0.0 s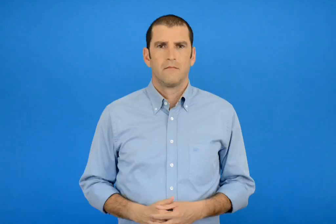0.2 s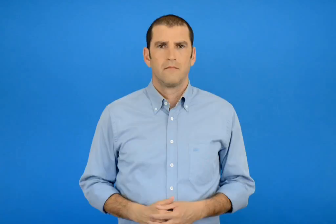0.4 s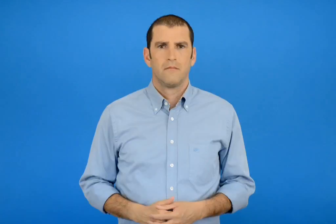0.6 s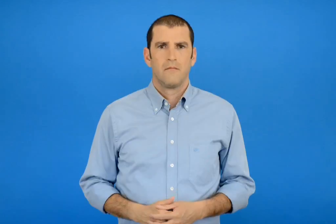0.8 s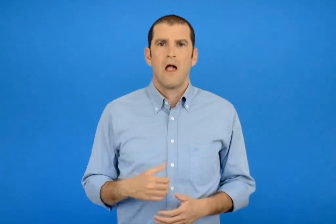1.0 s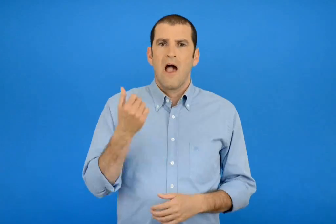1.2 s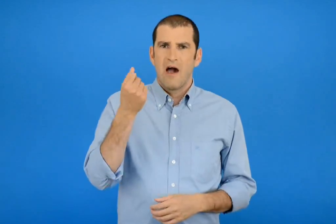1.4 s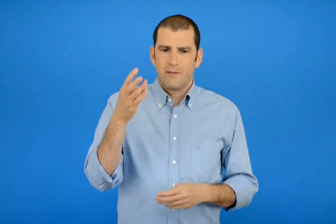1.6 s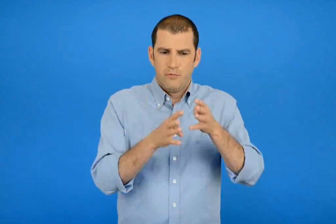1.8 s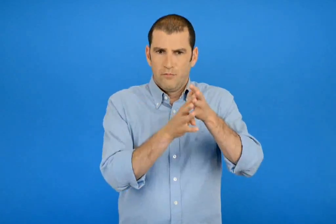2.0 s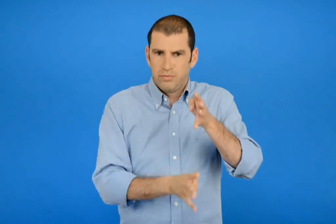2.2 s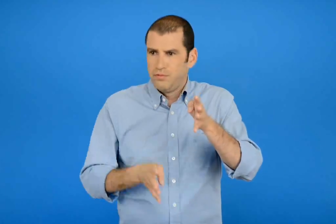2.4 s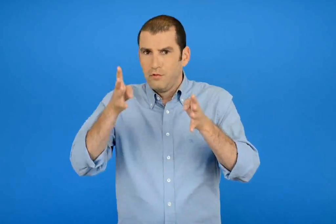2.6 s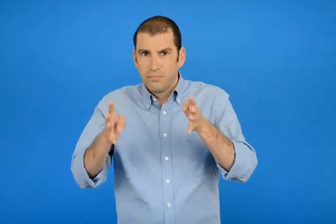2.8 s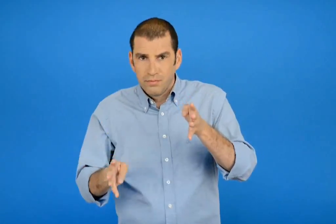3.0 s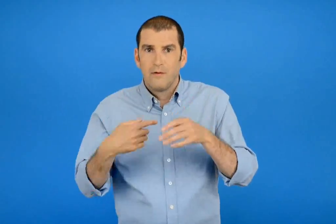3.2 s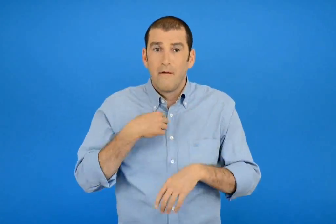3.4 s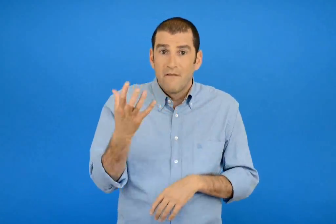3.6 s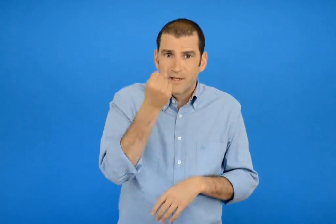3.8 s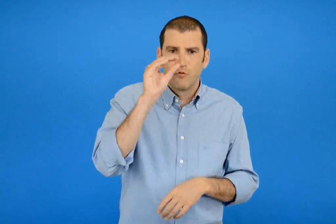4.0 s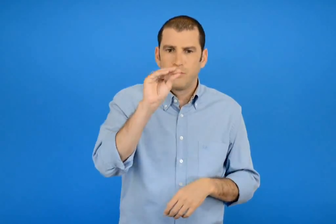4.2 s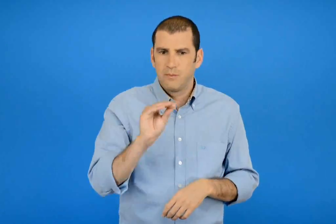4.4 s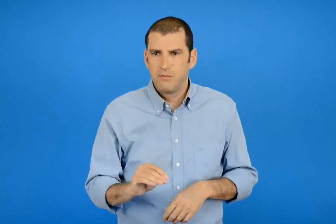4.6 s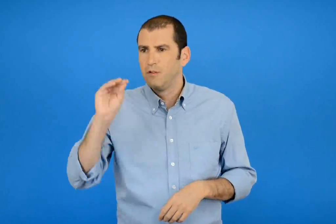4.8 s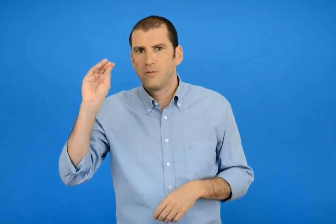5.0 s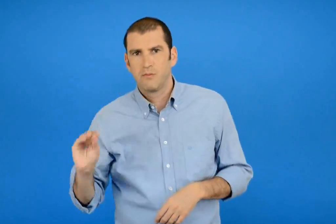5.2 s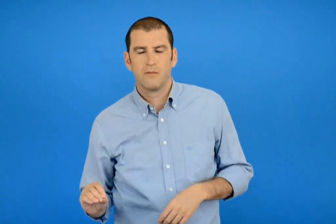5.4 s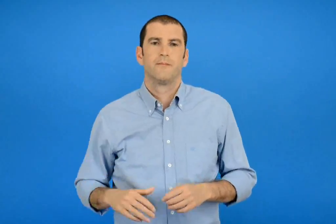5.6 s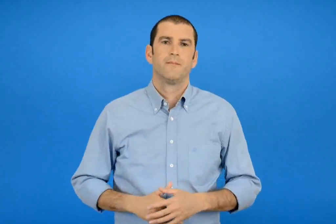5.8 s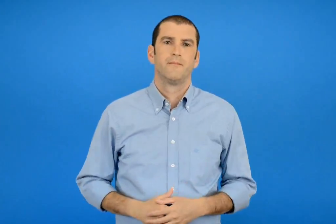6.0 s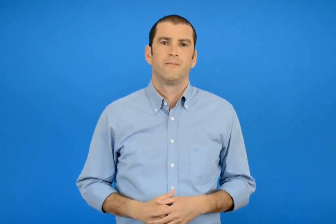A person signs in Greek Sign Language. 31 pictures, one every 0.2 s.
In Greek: βρίσκω τους αριθμούς
